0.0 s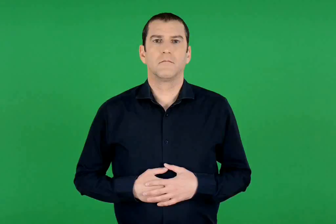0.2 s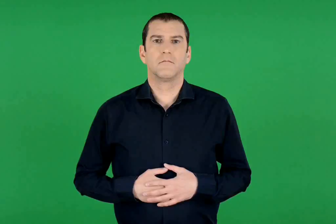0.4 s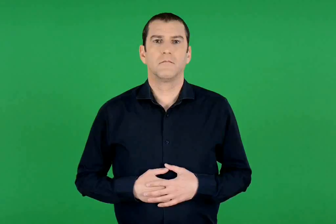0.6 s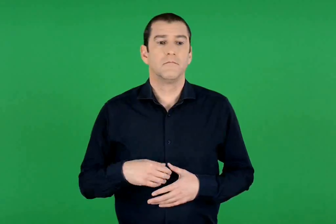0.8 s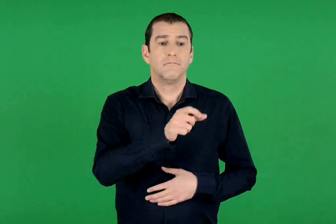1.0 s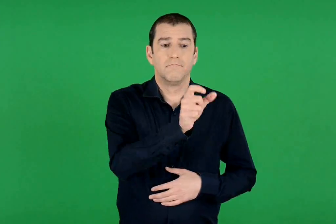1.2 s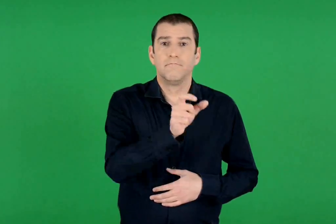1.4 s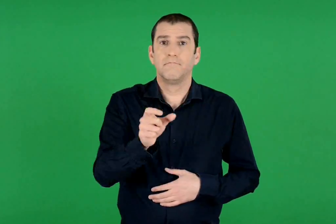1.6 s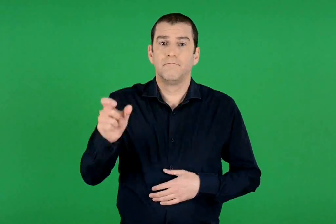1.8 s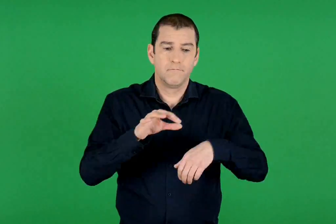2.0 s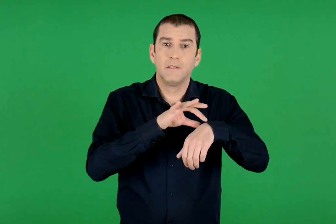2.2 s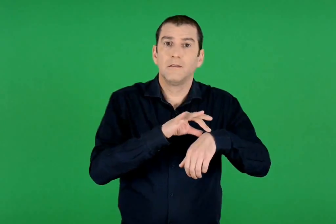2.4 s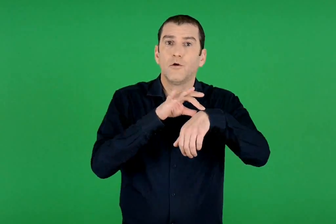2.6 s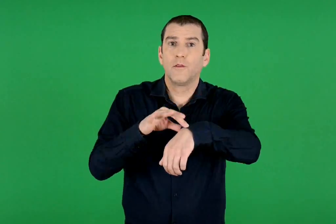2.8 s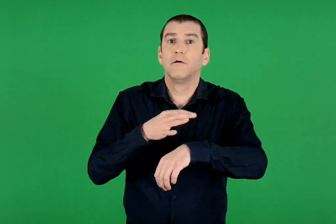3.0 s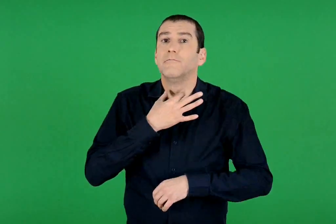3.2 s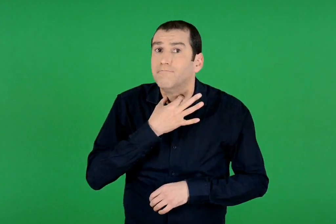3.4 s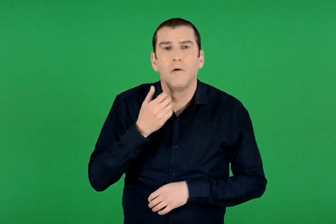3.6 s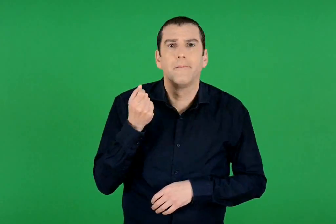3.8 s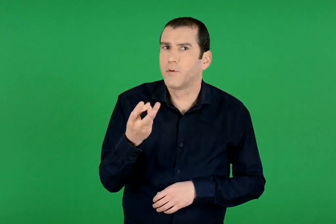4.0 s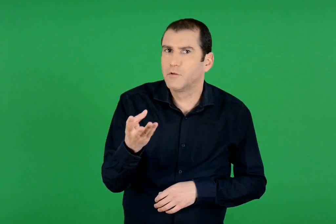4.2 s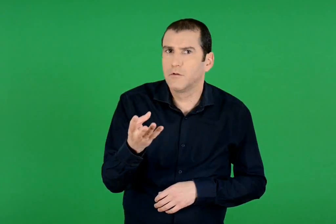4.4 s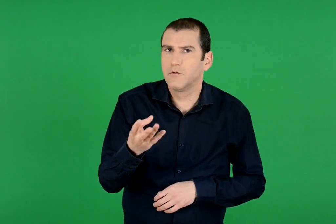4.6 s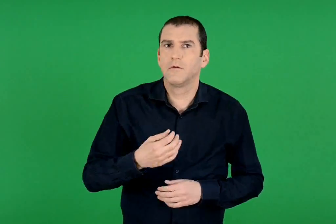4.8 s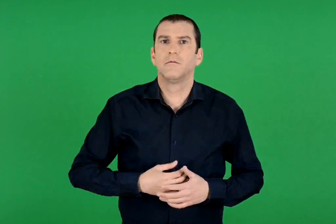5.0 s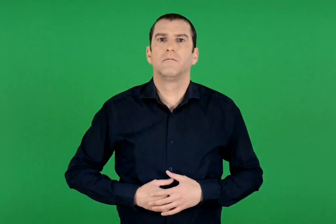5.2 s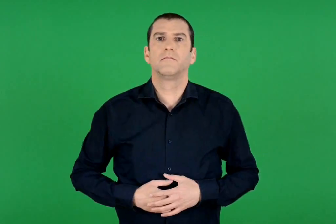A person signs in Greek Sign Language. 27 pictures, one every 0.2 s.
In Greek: πόσοι συνοδοί χρειάζονται ;
